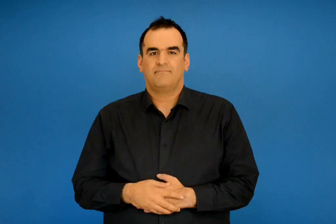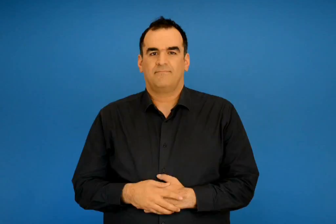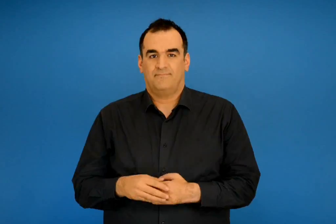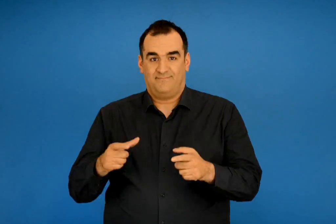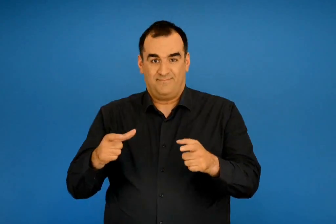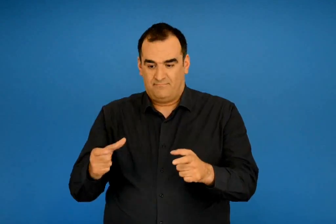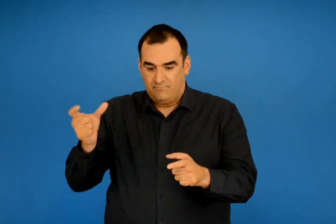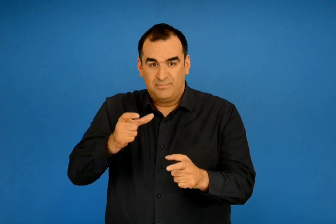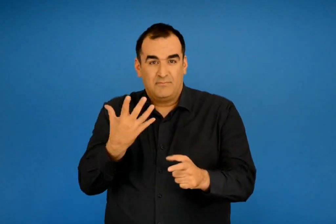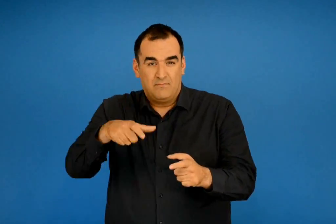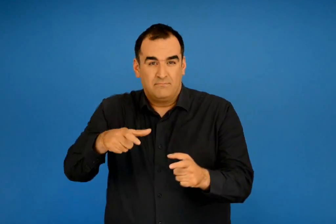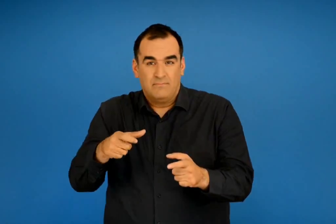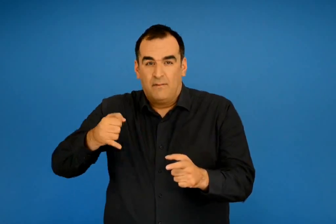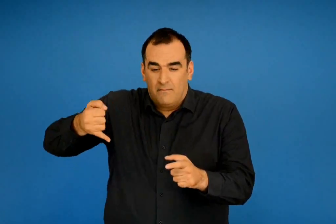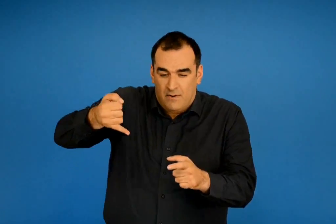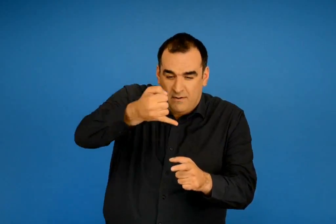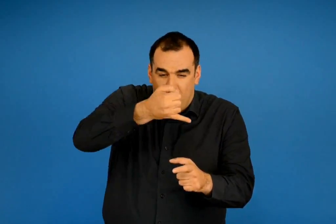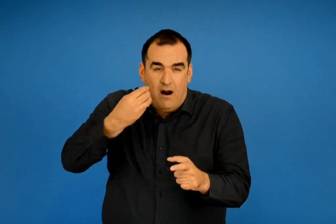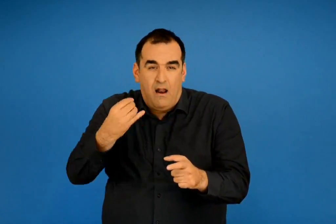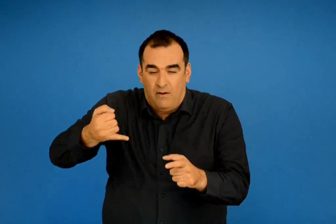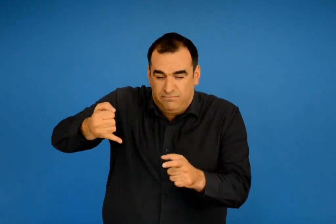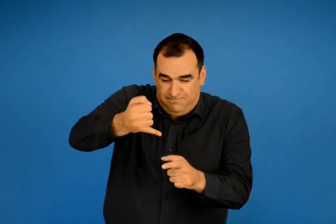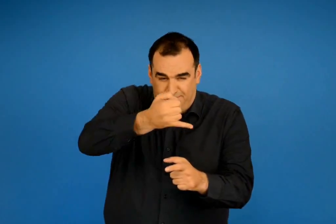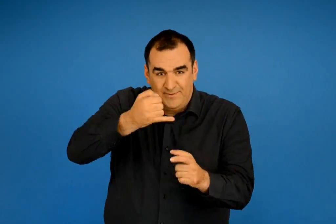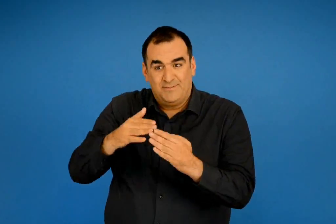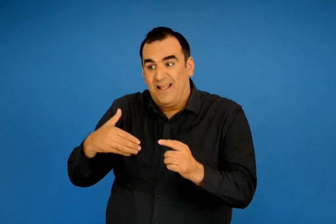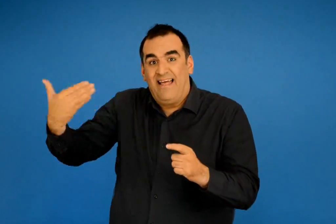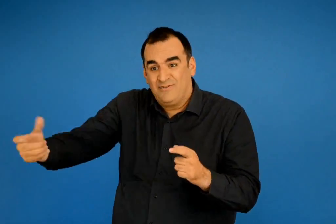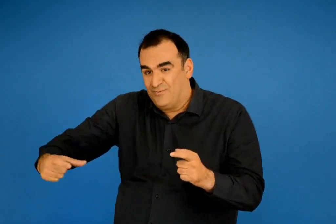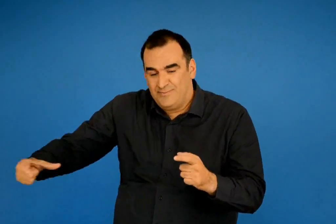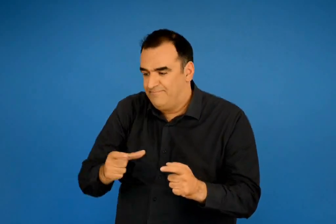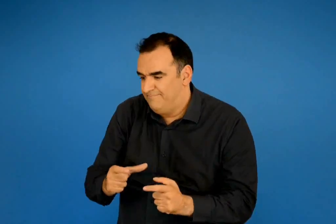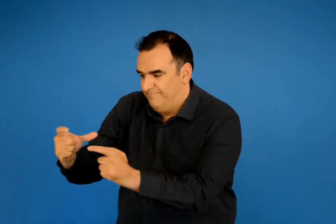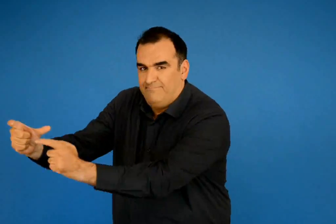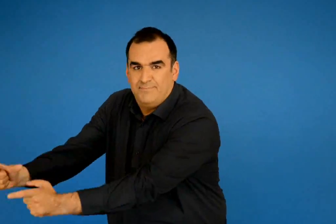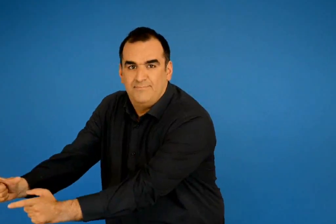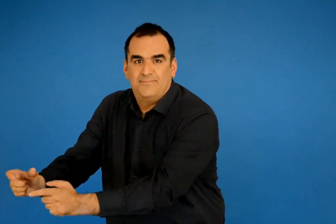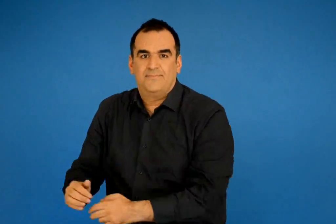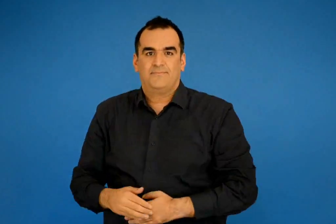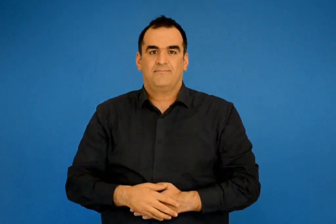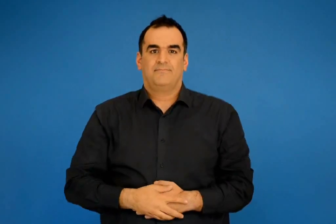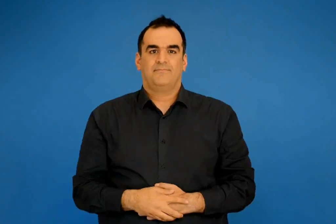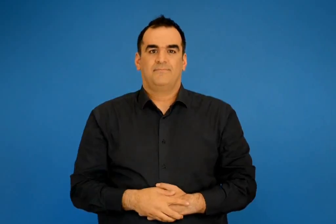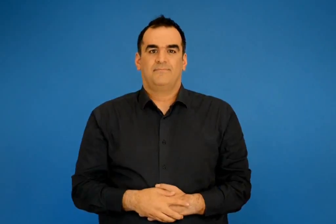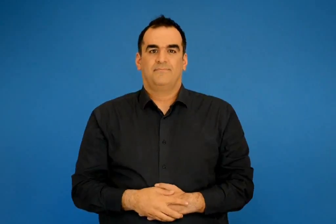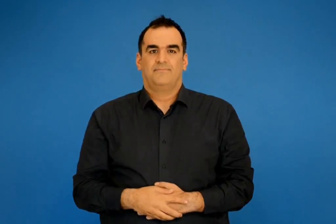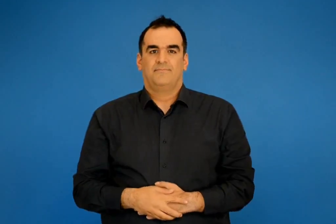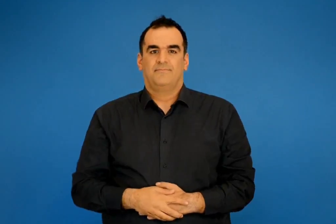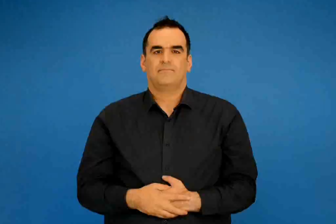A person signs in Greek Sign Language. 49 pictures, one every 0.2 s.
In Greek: τις μέλωσε ο ίδιος καλά καλά τις έβαλε σ ένα πιατάκι και πήγε και τις άφησε έξω στο πεζούλι της αυλής
